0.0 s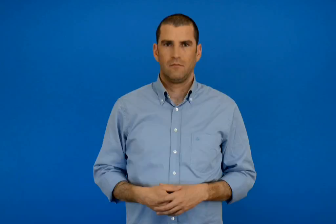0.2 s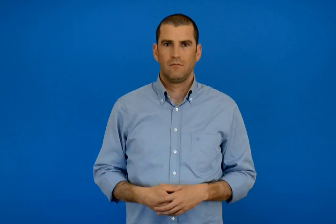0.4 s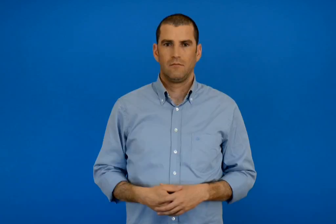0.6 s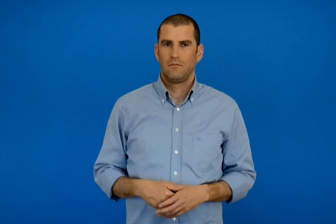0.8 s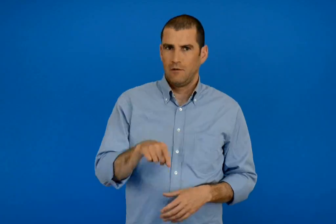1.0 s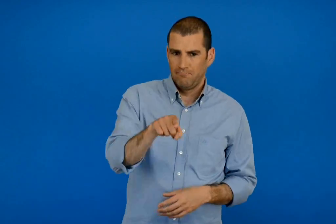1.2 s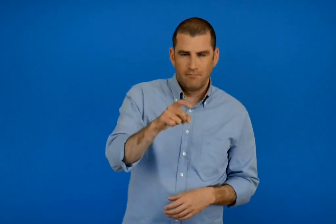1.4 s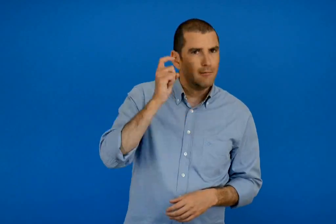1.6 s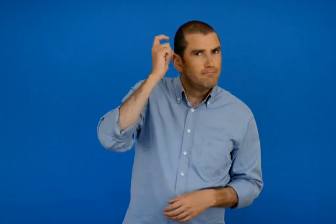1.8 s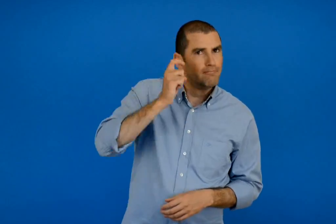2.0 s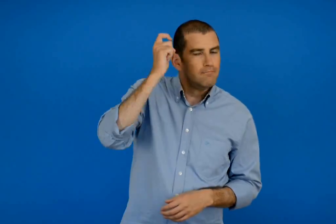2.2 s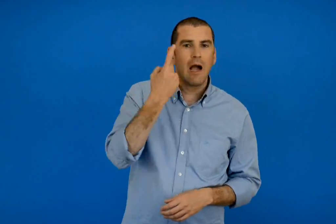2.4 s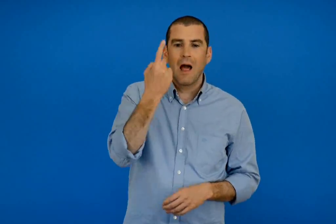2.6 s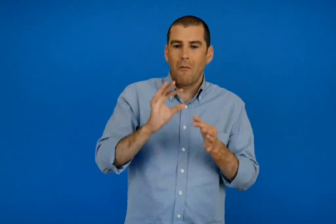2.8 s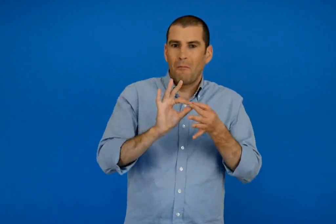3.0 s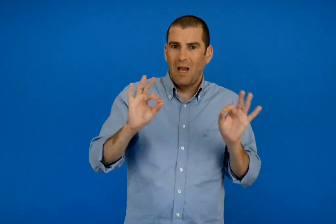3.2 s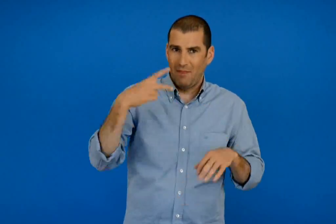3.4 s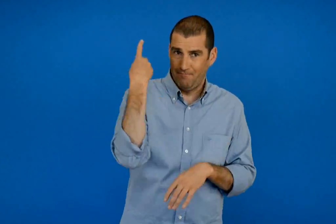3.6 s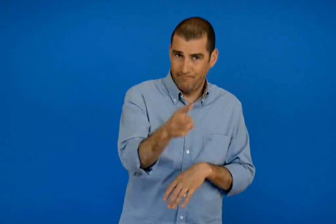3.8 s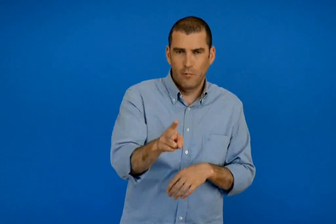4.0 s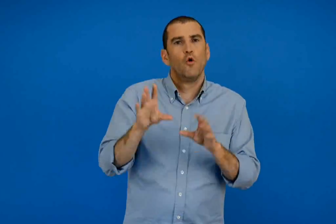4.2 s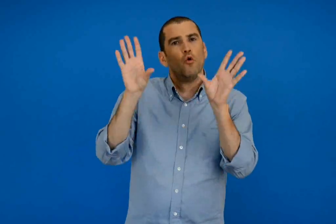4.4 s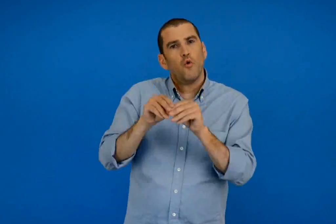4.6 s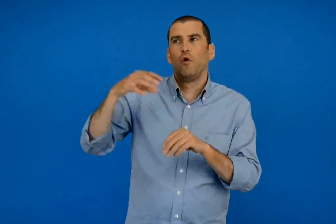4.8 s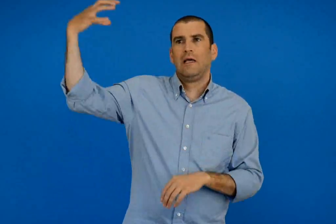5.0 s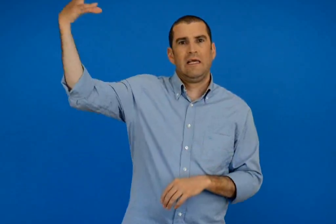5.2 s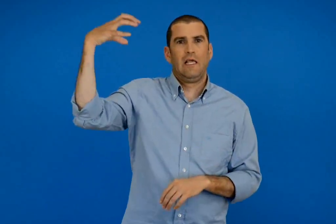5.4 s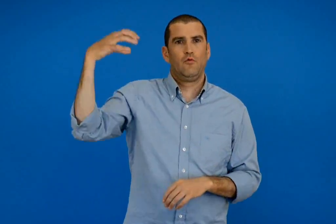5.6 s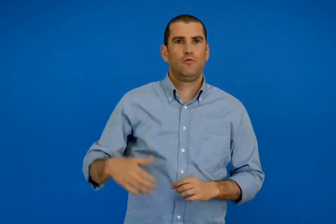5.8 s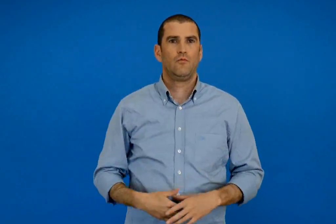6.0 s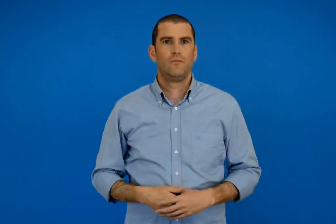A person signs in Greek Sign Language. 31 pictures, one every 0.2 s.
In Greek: να φτιάξεις το δικό σου παραμύθι για τον ήλιο
